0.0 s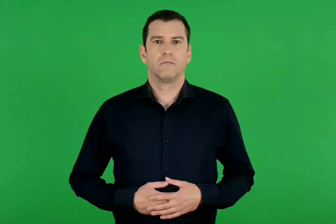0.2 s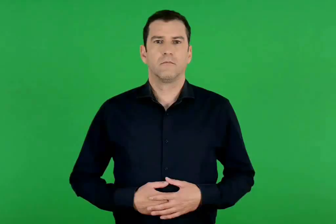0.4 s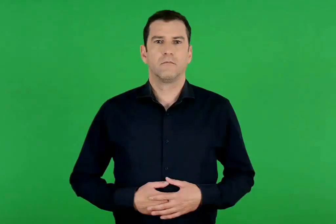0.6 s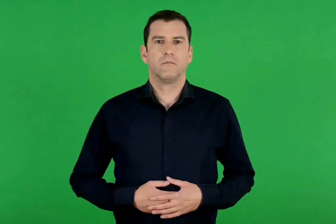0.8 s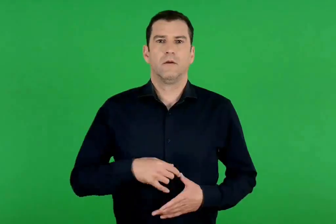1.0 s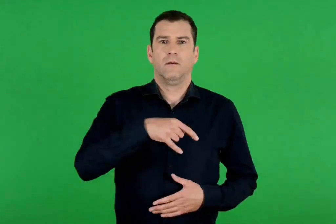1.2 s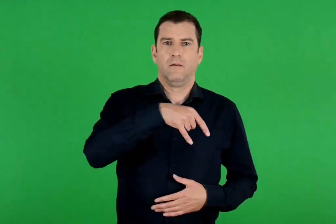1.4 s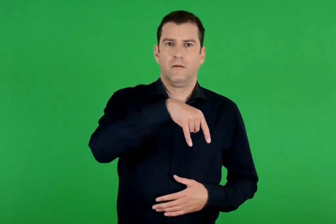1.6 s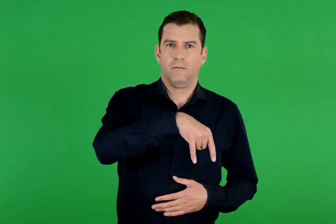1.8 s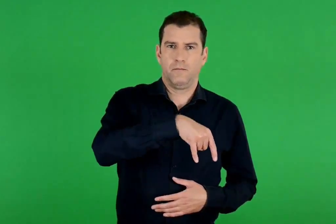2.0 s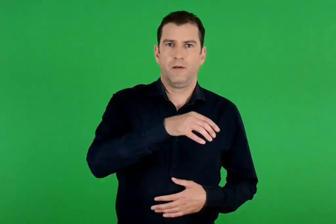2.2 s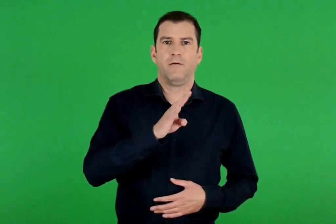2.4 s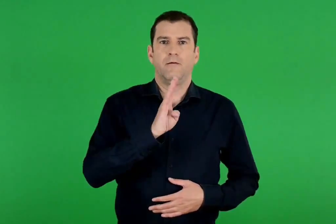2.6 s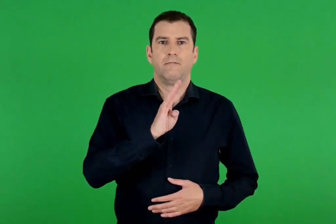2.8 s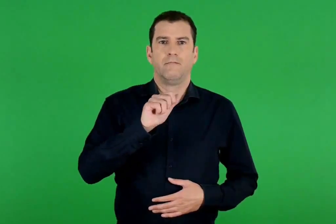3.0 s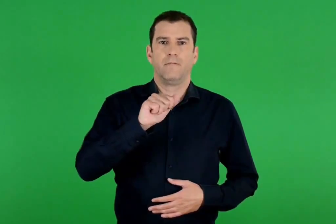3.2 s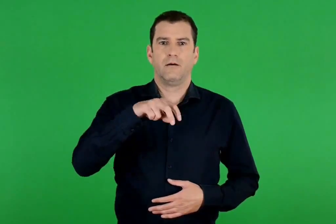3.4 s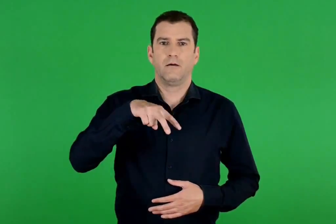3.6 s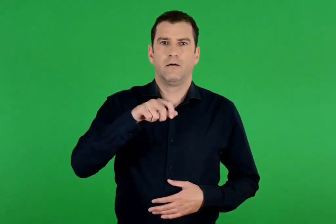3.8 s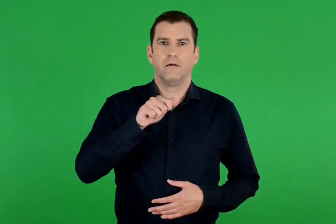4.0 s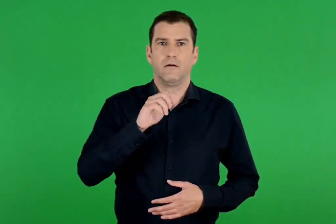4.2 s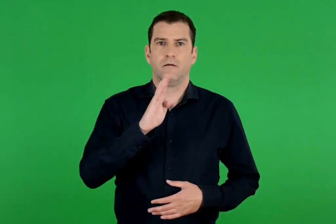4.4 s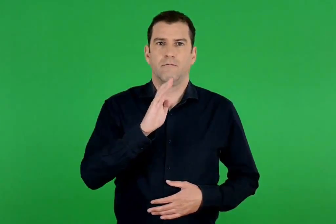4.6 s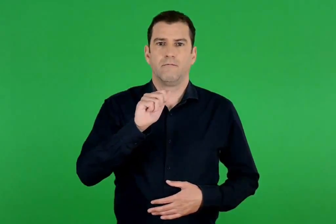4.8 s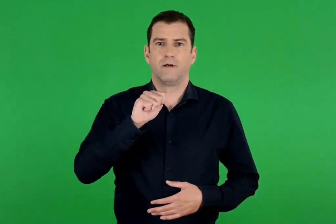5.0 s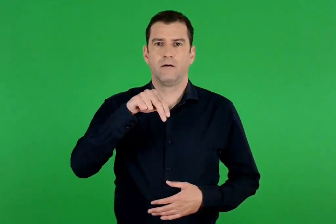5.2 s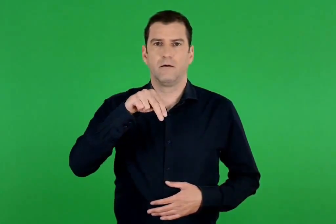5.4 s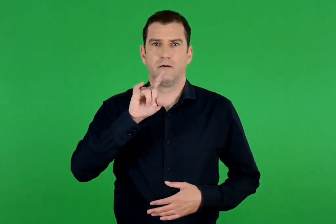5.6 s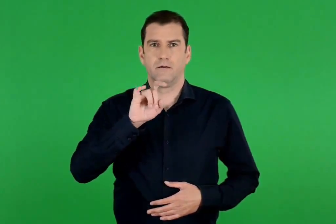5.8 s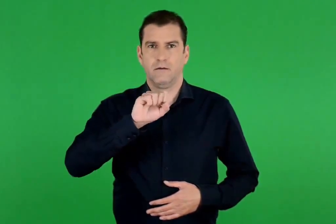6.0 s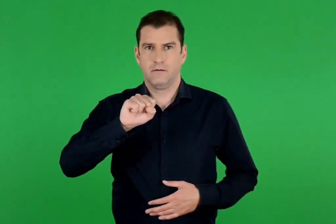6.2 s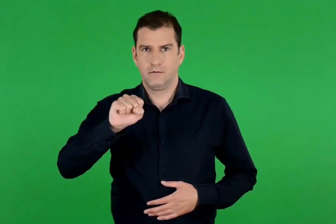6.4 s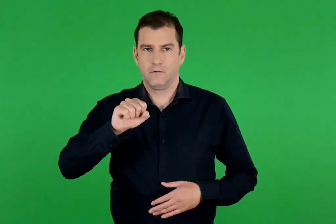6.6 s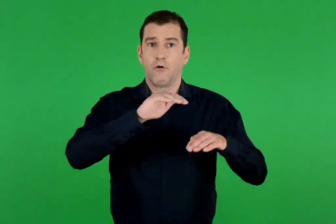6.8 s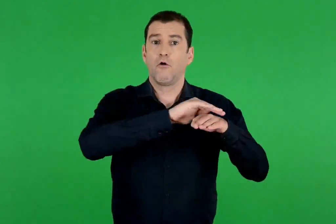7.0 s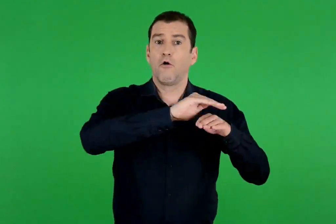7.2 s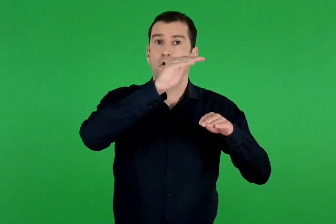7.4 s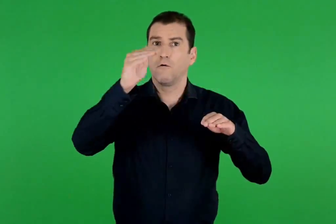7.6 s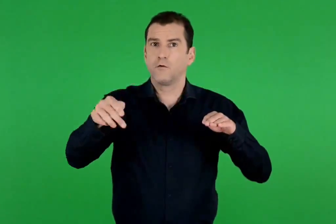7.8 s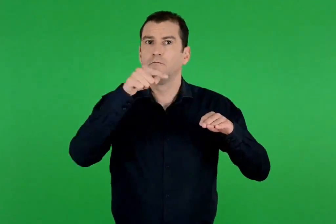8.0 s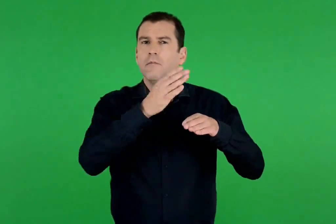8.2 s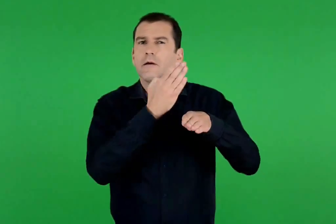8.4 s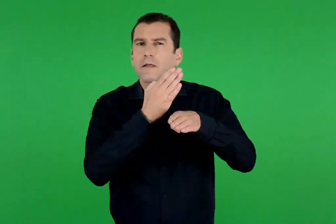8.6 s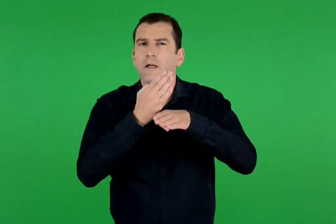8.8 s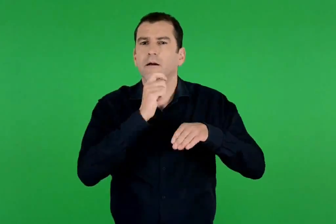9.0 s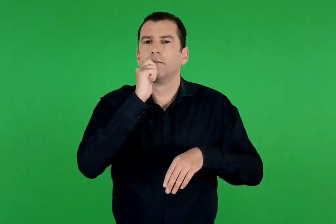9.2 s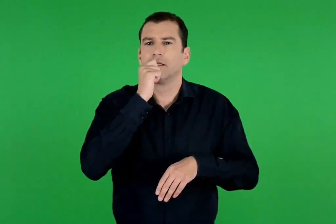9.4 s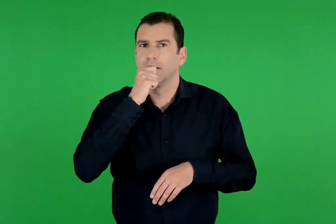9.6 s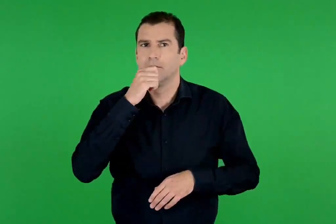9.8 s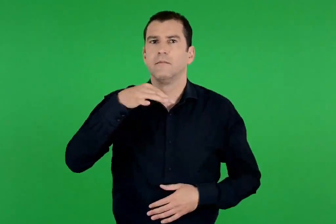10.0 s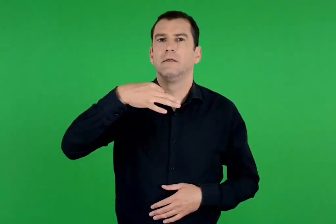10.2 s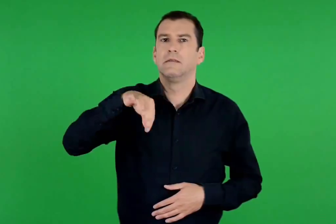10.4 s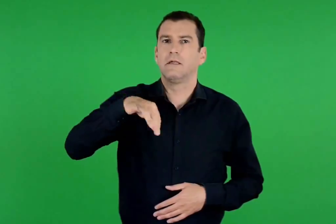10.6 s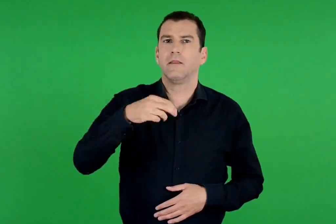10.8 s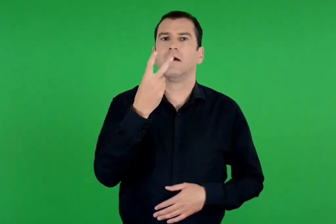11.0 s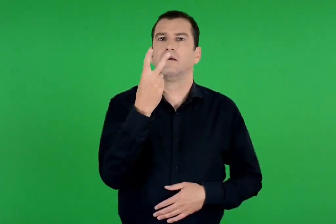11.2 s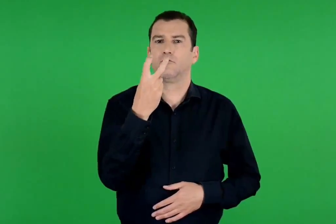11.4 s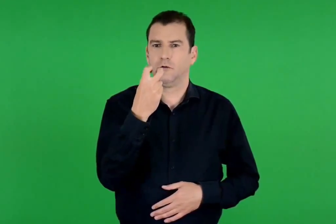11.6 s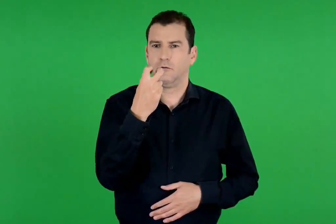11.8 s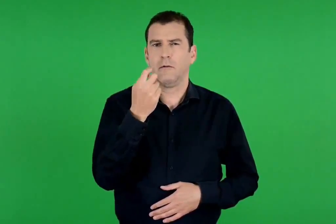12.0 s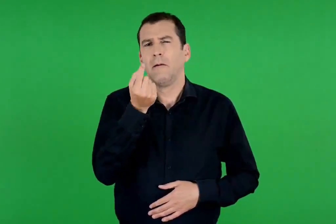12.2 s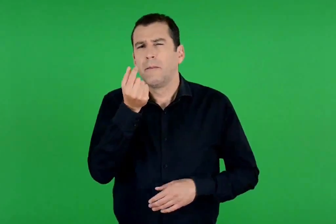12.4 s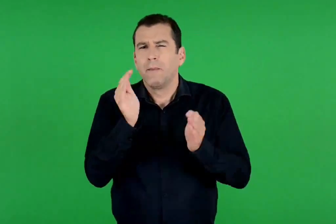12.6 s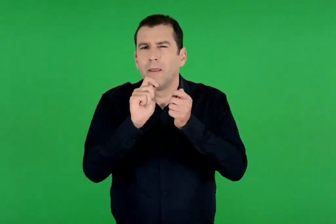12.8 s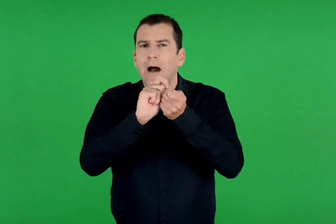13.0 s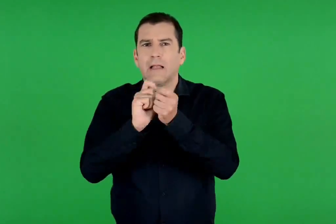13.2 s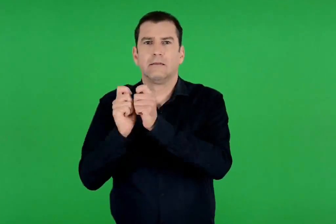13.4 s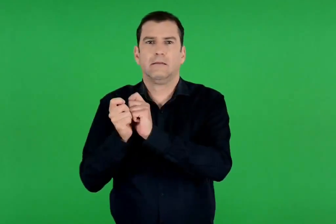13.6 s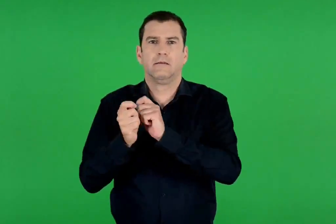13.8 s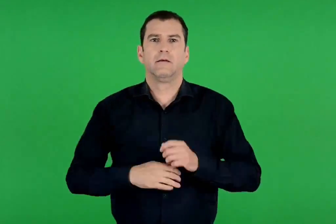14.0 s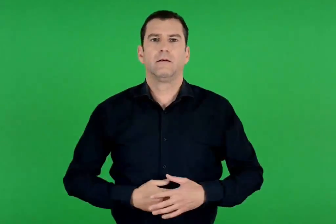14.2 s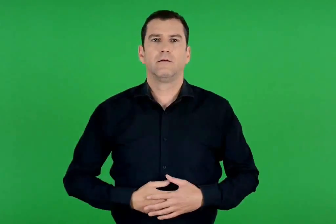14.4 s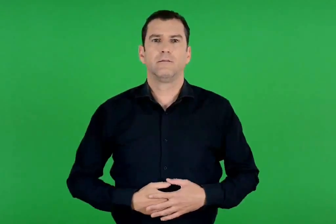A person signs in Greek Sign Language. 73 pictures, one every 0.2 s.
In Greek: π. βαλαβάνης , ο λόφος με τα κρυμμένα μυστικά , σελ. 20 με μικρές αλλαγές
